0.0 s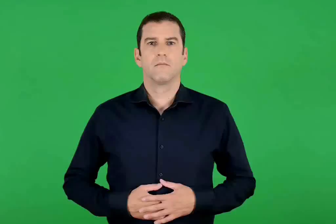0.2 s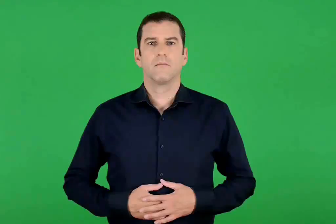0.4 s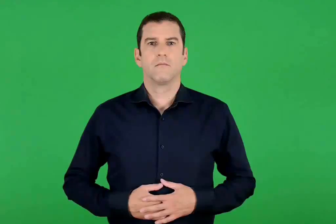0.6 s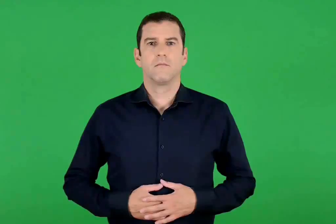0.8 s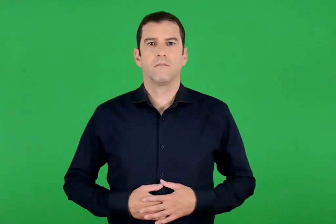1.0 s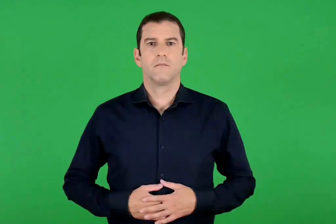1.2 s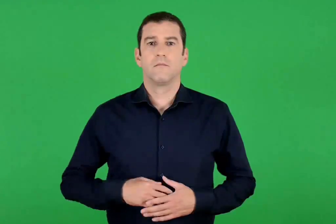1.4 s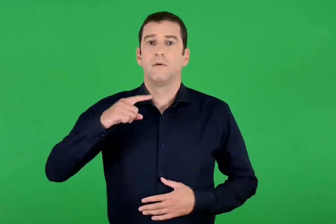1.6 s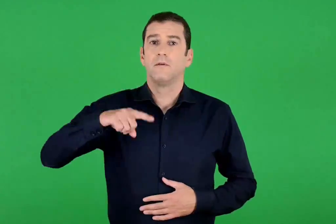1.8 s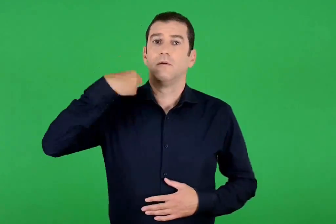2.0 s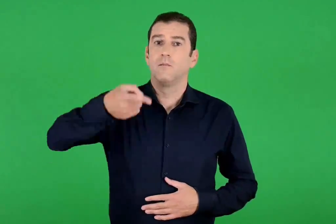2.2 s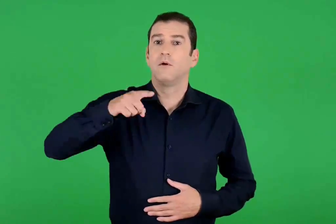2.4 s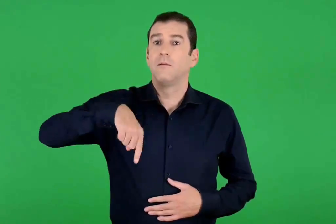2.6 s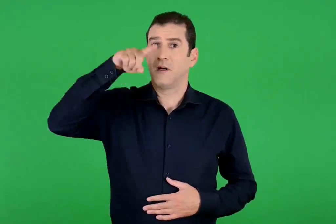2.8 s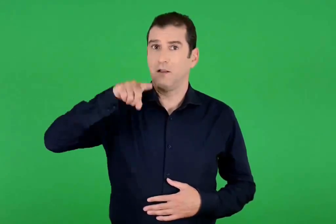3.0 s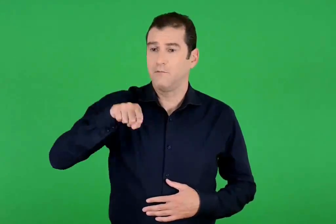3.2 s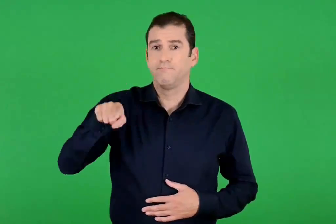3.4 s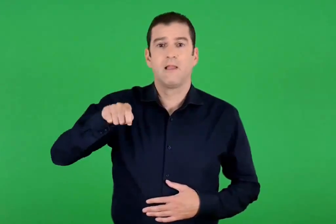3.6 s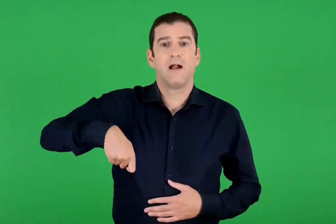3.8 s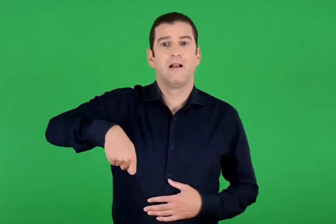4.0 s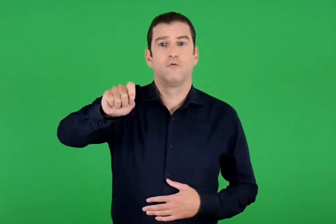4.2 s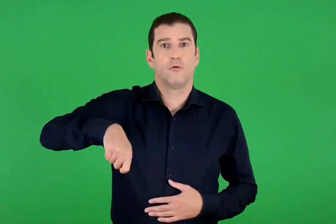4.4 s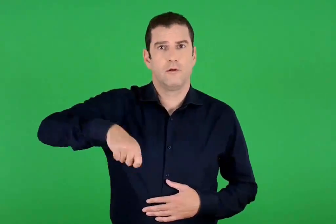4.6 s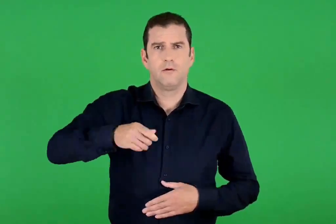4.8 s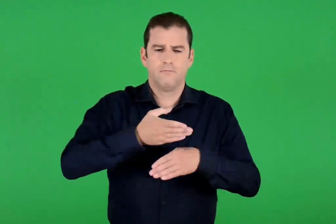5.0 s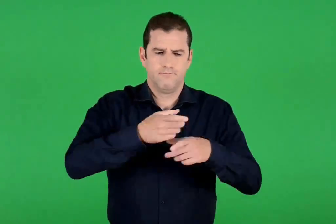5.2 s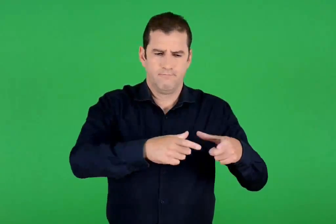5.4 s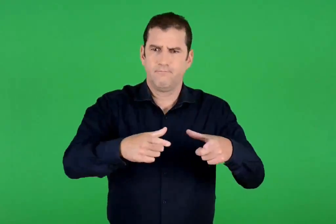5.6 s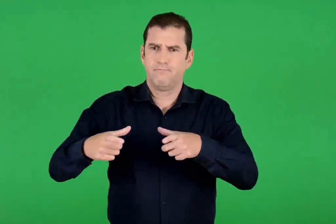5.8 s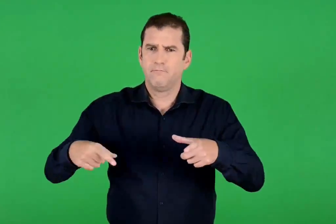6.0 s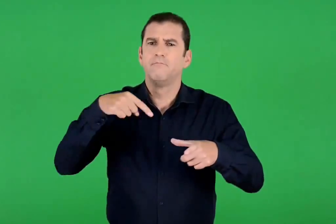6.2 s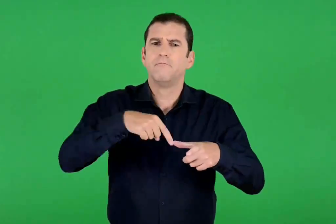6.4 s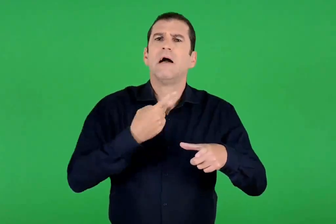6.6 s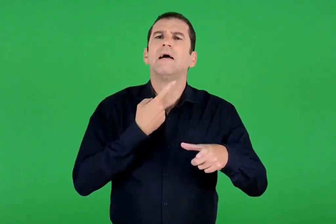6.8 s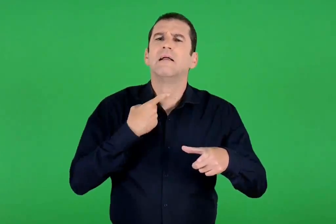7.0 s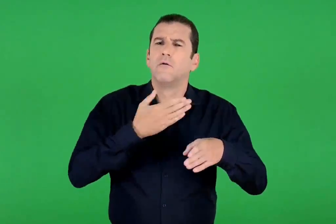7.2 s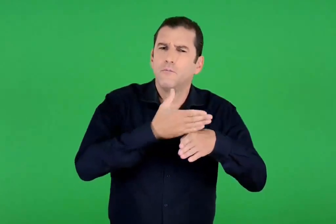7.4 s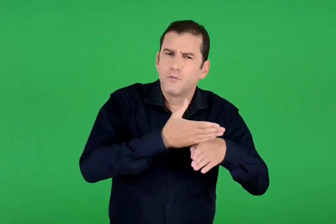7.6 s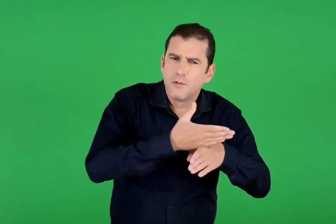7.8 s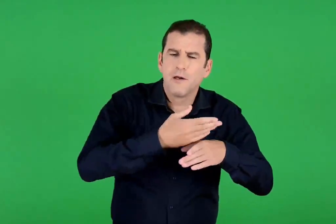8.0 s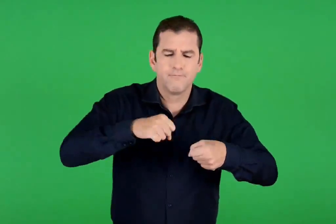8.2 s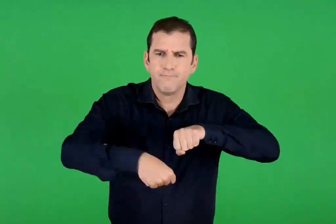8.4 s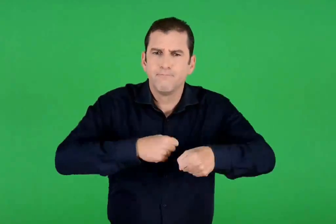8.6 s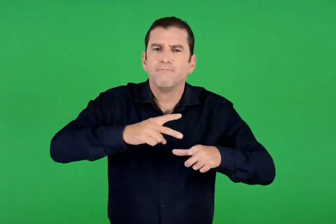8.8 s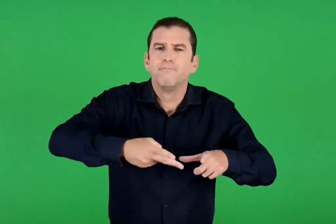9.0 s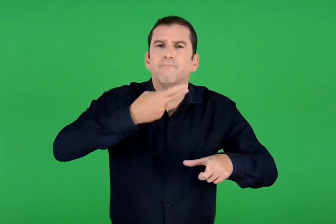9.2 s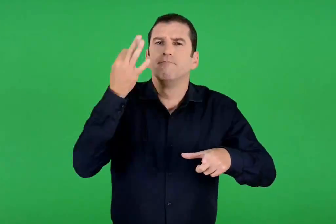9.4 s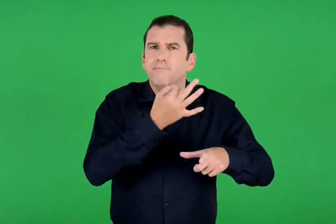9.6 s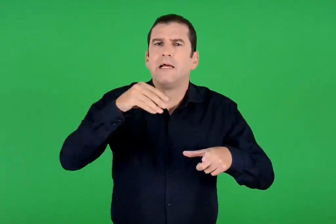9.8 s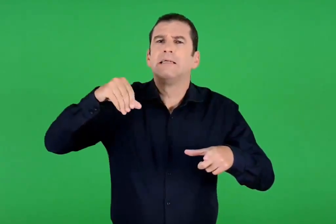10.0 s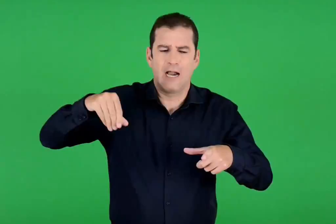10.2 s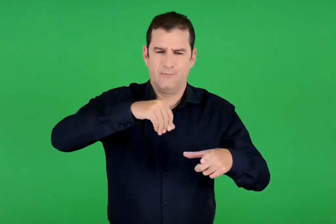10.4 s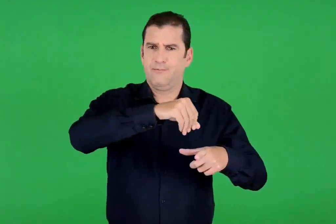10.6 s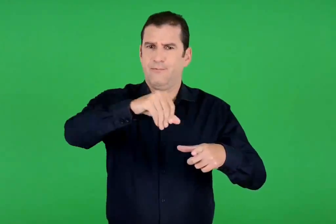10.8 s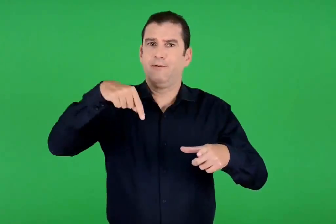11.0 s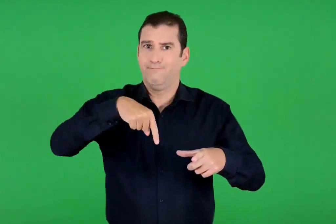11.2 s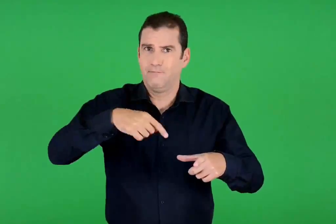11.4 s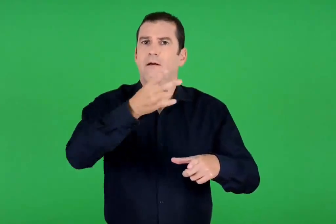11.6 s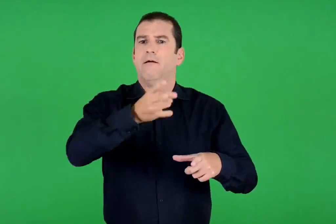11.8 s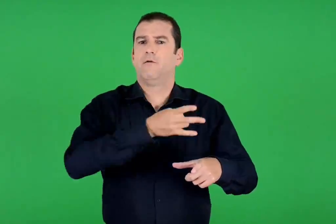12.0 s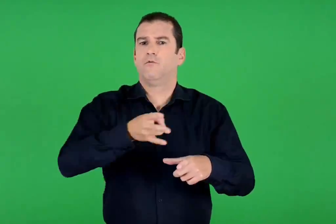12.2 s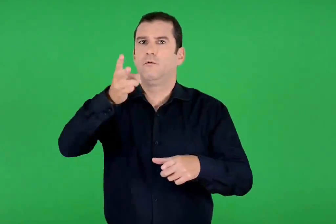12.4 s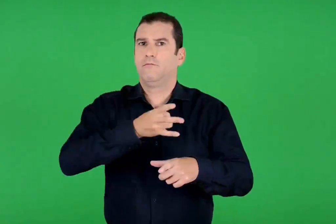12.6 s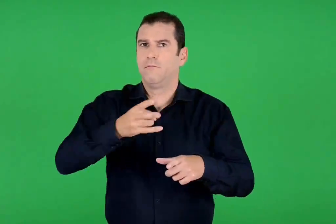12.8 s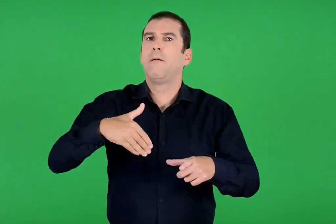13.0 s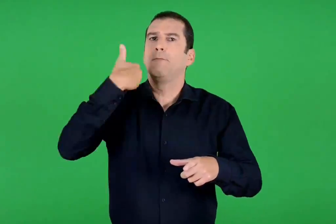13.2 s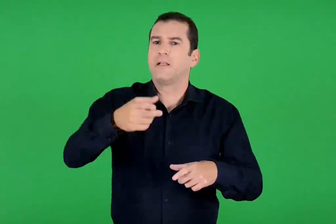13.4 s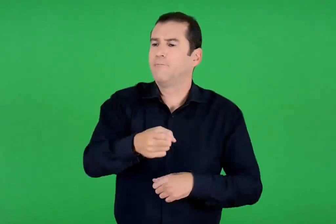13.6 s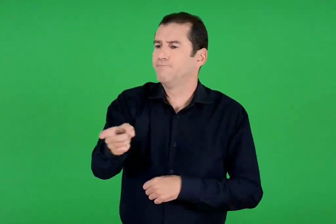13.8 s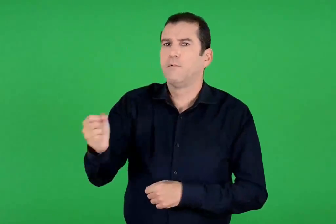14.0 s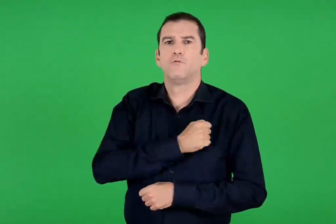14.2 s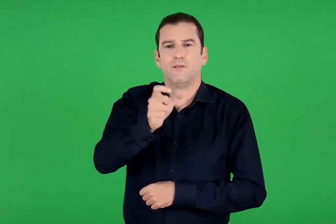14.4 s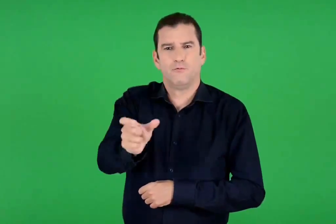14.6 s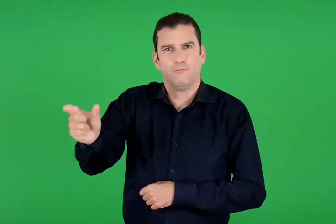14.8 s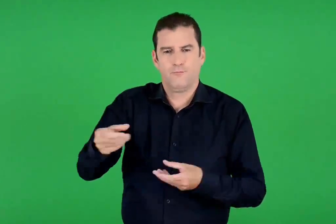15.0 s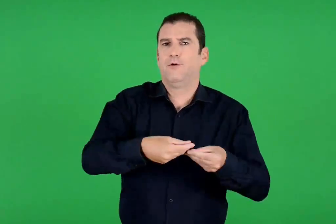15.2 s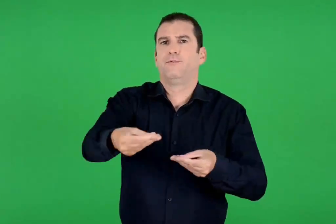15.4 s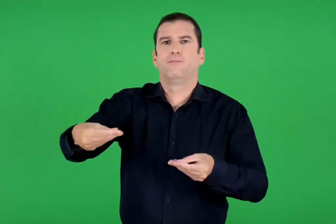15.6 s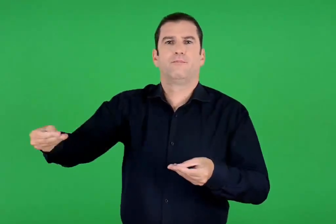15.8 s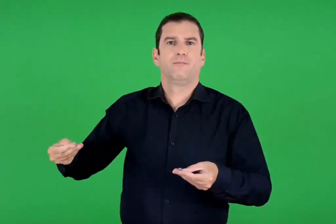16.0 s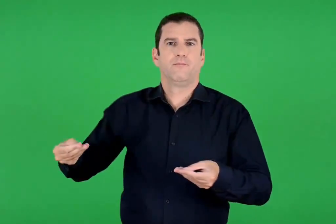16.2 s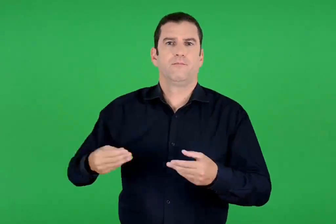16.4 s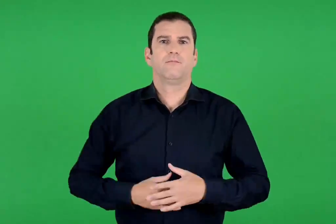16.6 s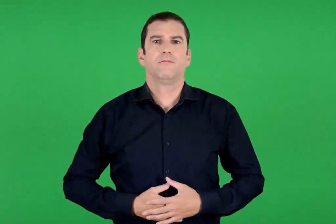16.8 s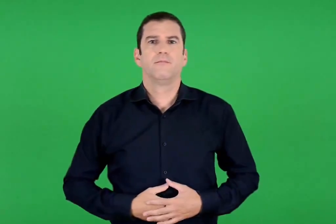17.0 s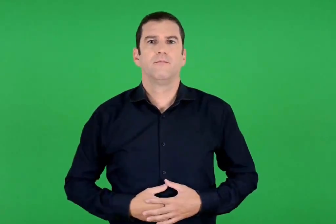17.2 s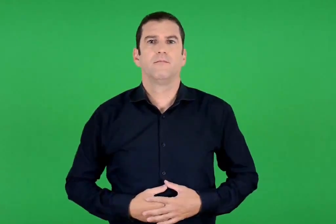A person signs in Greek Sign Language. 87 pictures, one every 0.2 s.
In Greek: την επόμενη μέρα , στη λειτουργία , ευλογούνται οι άρτοι γλυκά ψωμιά , ζυμωμένα με μυρωδικά και πασπαλισμένα με ζάχαρη , που μοιράζονται αργότερα στους πιστούς
